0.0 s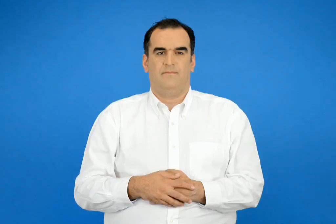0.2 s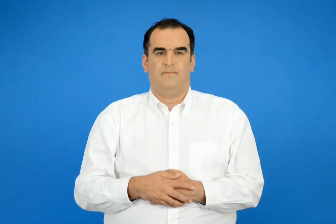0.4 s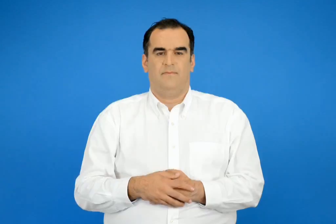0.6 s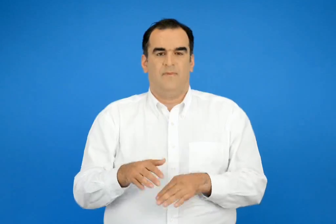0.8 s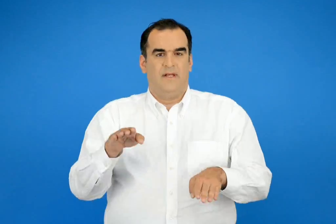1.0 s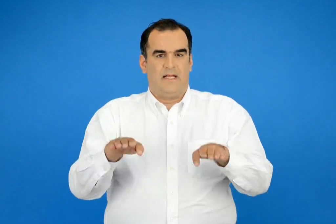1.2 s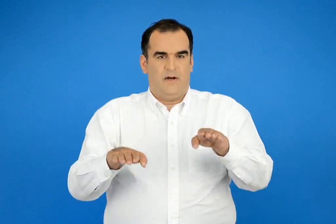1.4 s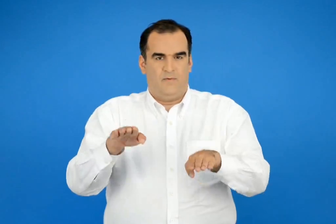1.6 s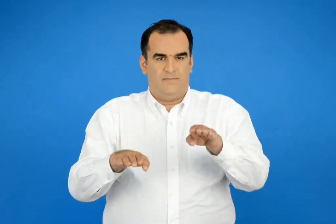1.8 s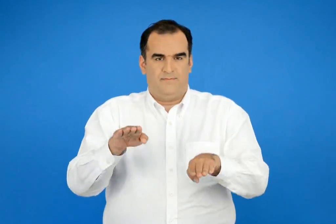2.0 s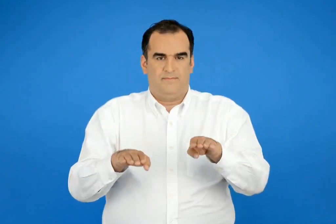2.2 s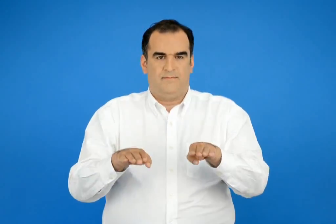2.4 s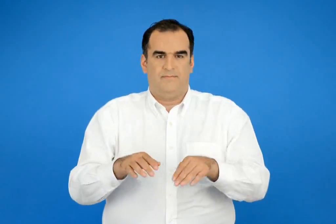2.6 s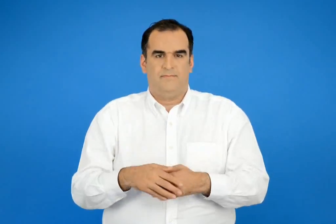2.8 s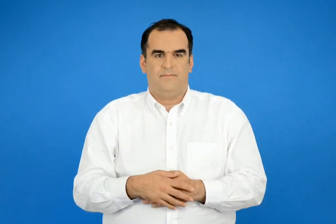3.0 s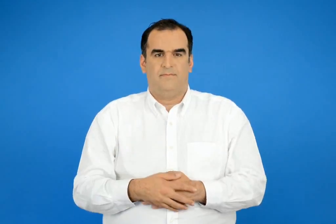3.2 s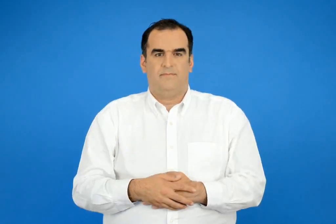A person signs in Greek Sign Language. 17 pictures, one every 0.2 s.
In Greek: κιλό
